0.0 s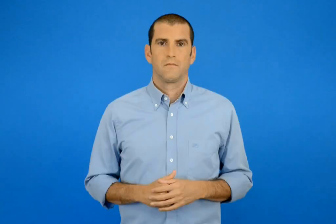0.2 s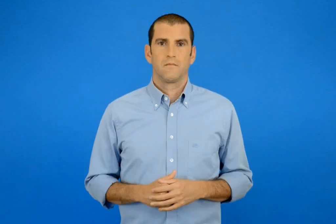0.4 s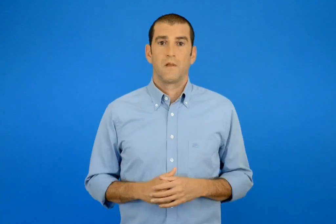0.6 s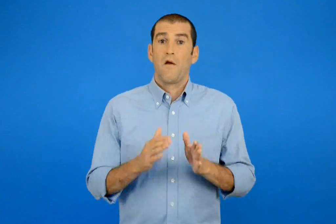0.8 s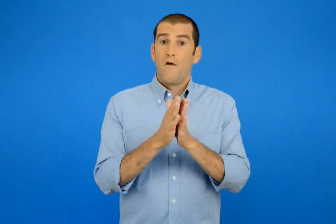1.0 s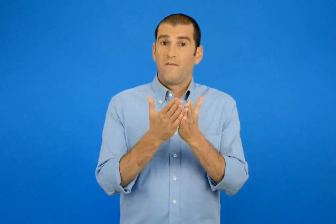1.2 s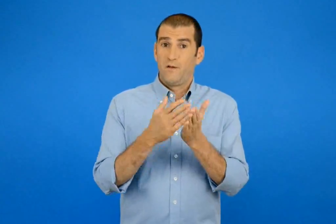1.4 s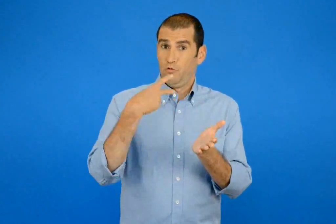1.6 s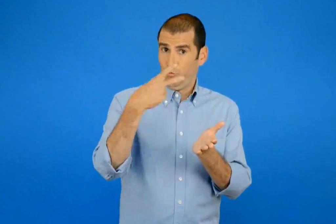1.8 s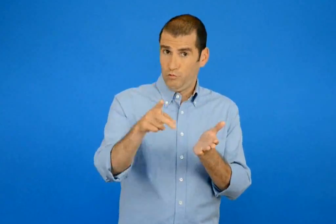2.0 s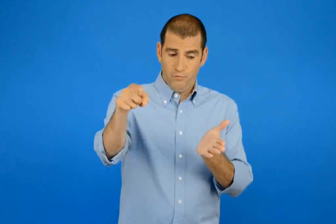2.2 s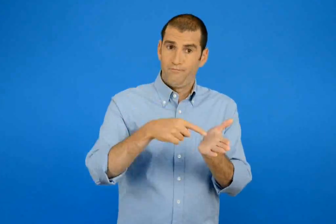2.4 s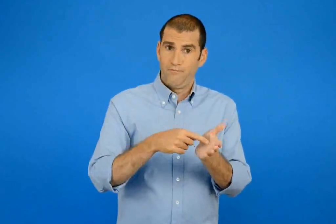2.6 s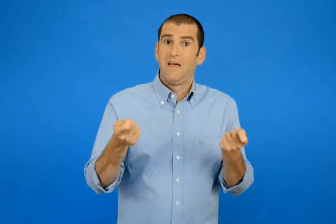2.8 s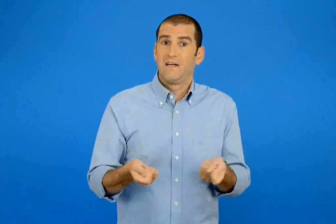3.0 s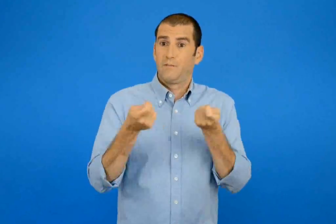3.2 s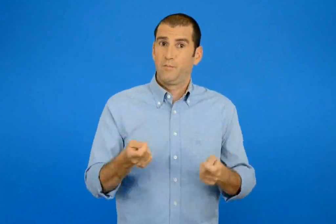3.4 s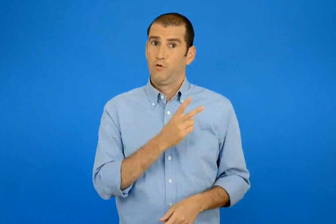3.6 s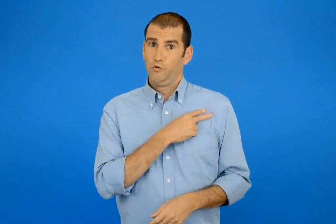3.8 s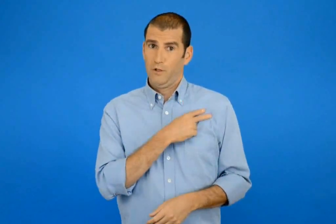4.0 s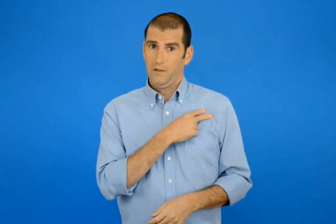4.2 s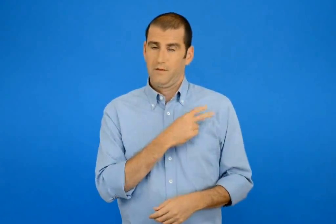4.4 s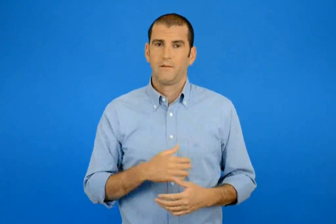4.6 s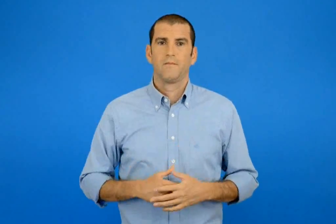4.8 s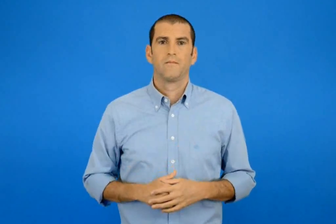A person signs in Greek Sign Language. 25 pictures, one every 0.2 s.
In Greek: για να χρησιμοποιείς σωστά το βιβλίο σου
